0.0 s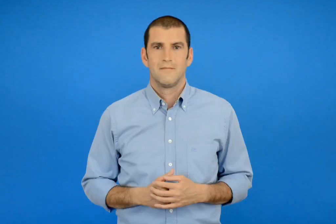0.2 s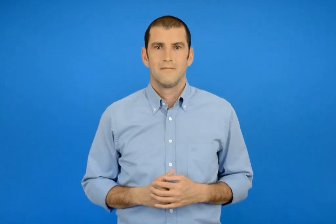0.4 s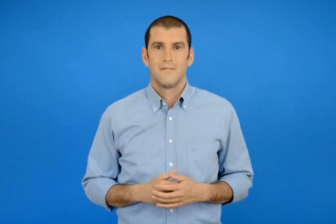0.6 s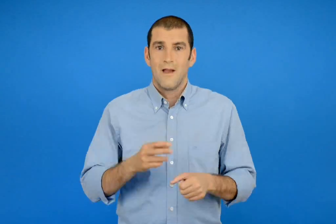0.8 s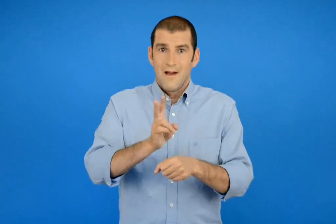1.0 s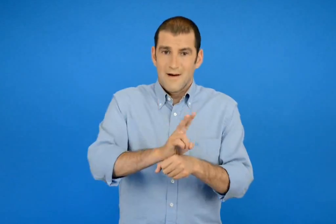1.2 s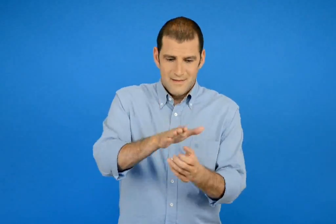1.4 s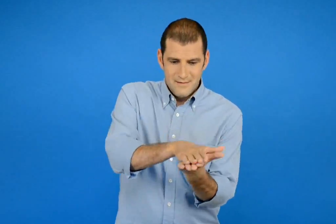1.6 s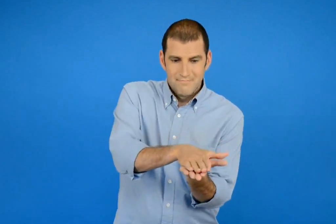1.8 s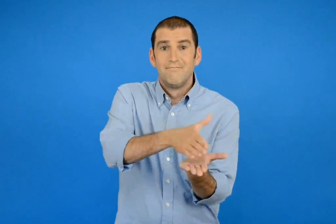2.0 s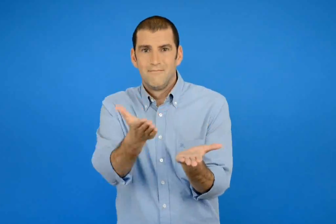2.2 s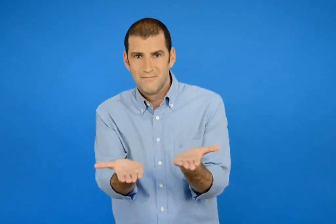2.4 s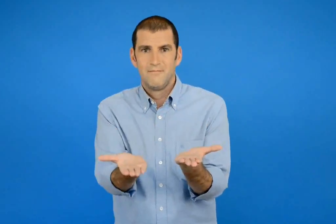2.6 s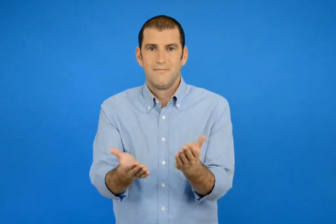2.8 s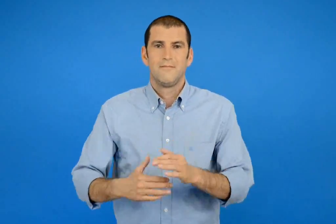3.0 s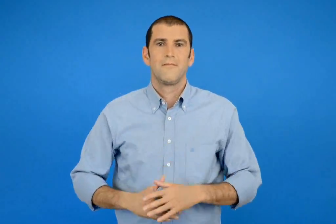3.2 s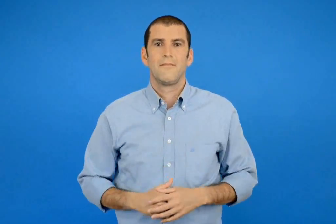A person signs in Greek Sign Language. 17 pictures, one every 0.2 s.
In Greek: το άνοιξε
